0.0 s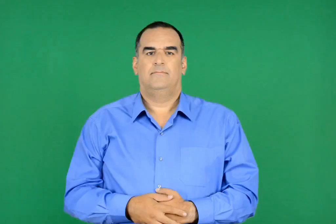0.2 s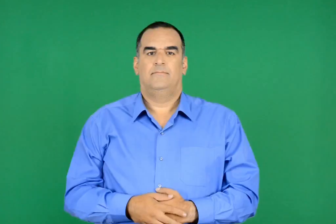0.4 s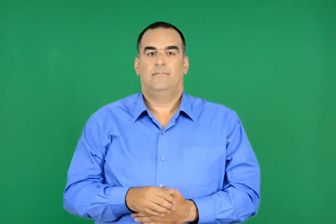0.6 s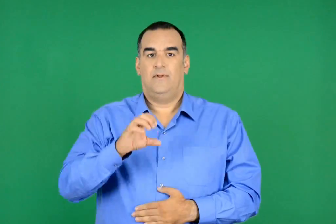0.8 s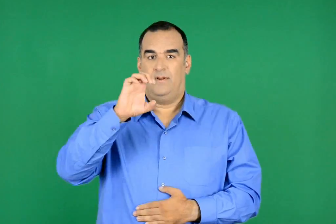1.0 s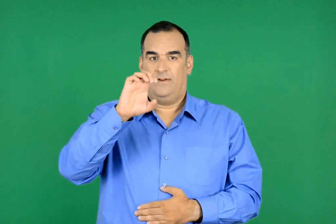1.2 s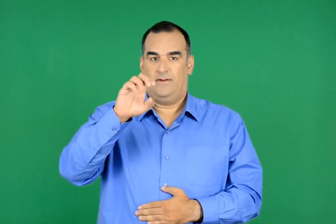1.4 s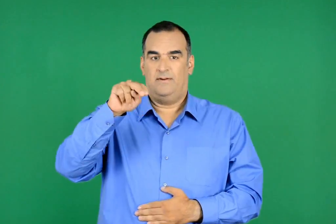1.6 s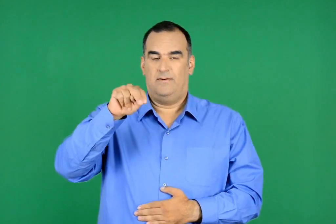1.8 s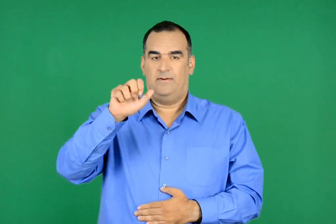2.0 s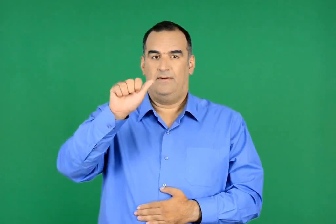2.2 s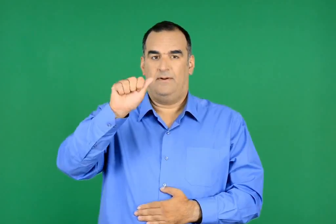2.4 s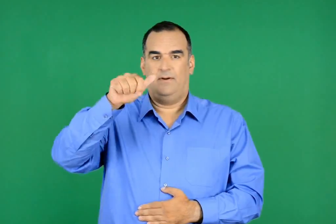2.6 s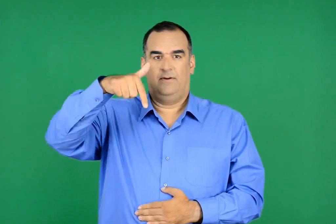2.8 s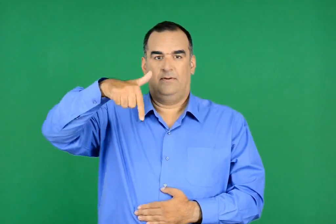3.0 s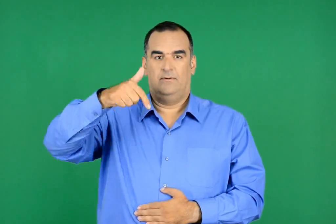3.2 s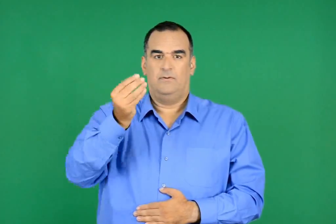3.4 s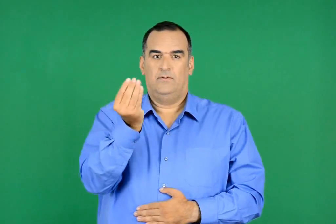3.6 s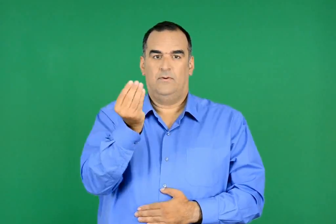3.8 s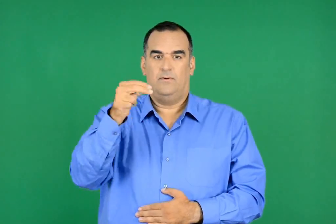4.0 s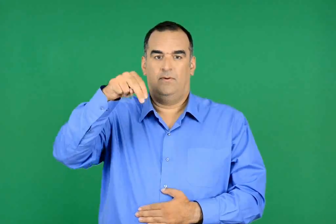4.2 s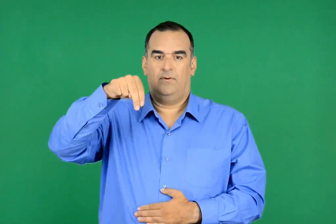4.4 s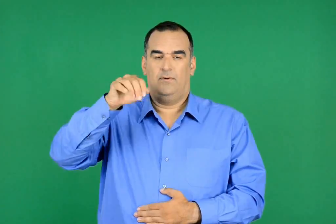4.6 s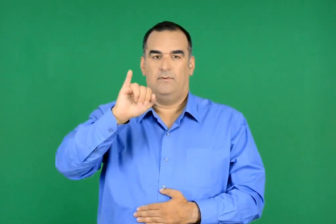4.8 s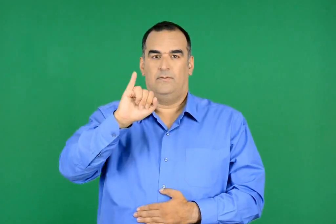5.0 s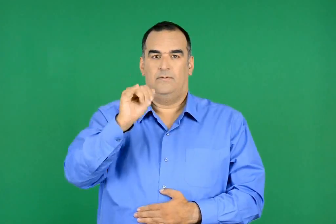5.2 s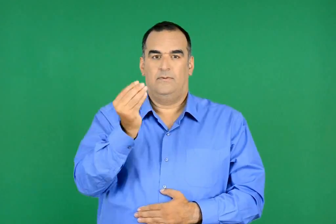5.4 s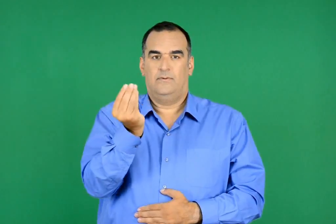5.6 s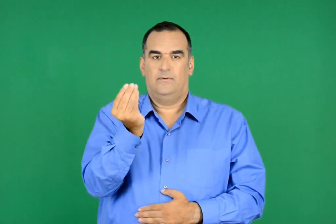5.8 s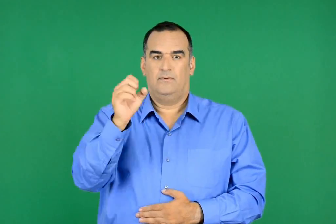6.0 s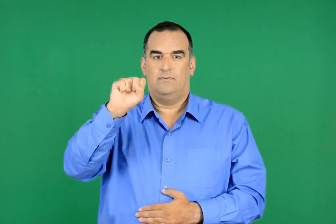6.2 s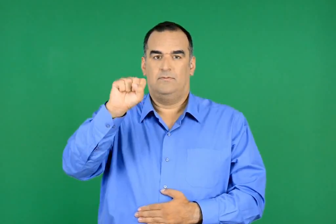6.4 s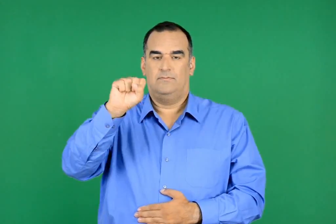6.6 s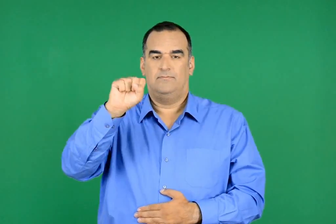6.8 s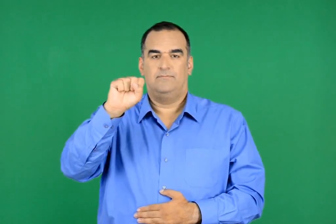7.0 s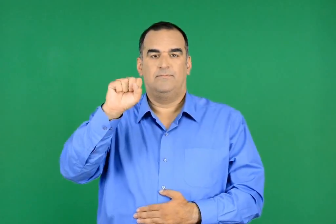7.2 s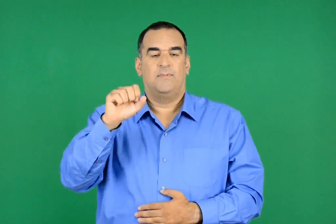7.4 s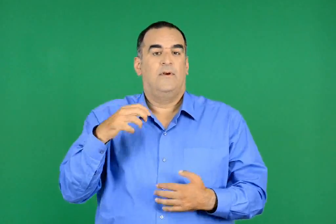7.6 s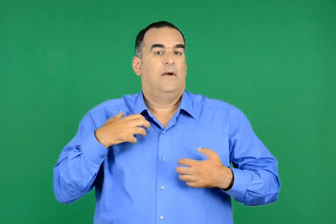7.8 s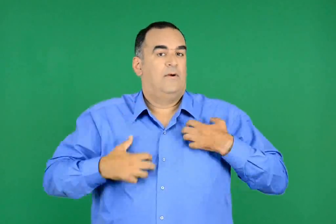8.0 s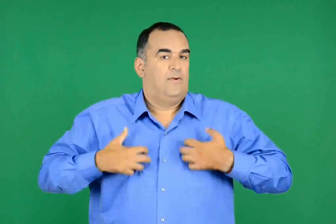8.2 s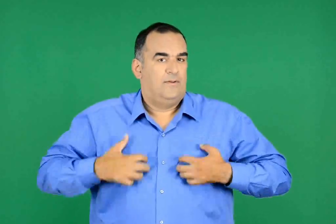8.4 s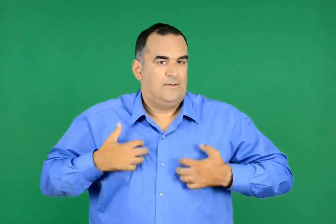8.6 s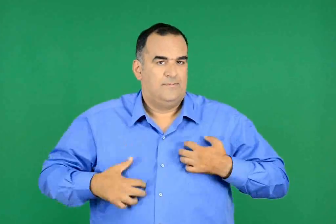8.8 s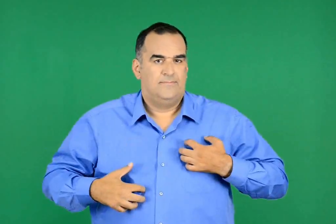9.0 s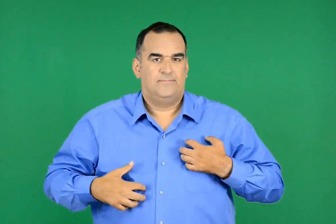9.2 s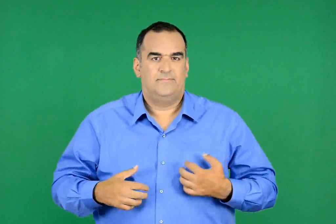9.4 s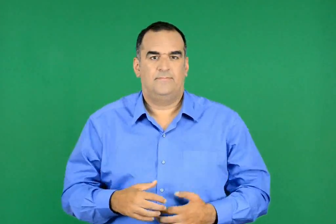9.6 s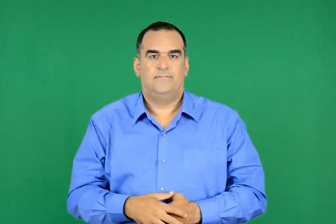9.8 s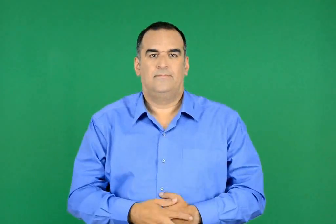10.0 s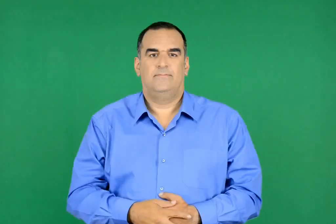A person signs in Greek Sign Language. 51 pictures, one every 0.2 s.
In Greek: εναγωνίως με αγωνία
